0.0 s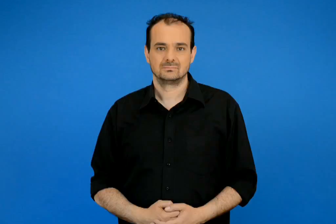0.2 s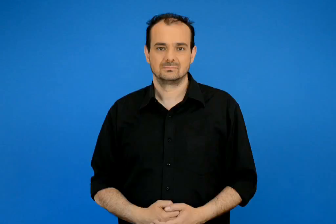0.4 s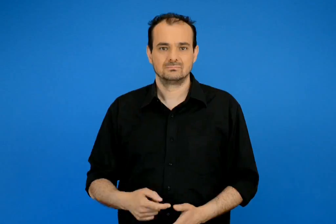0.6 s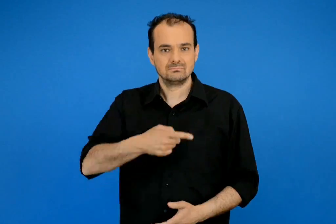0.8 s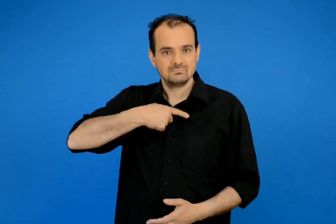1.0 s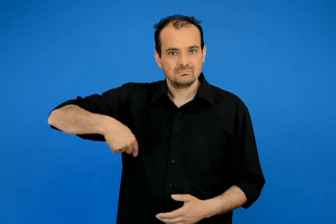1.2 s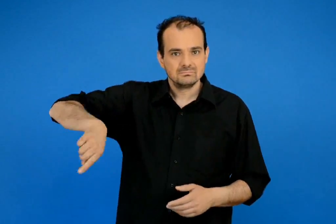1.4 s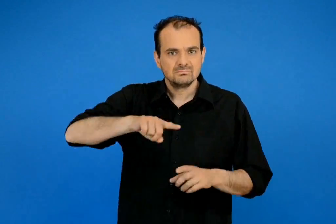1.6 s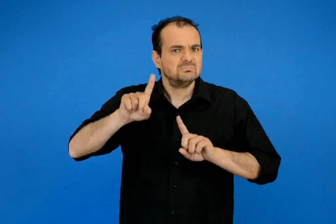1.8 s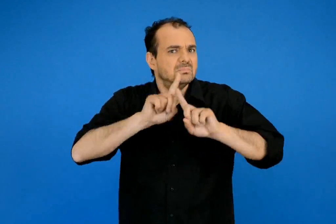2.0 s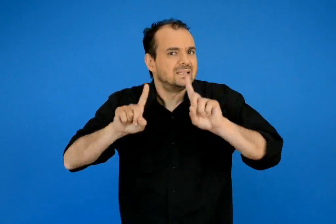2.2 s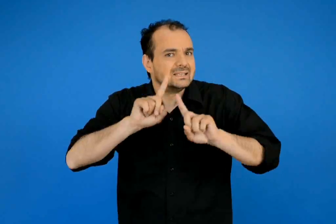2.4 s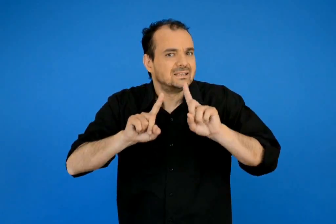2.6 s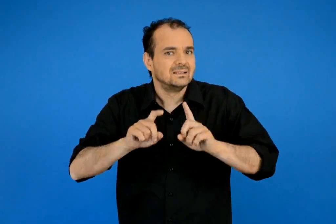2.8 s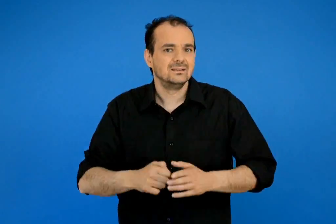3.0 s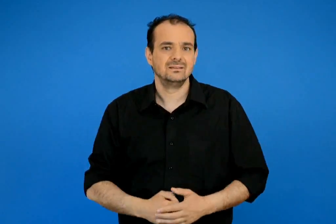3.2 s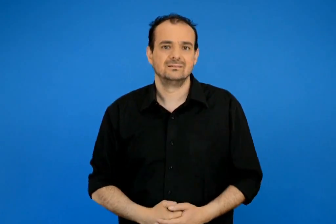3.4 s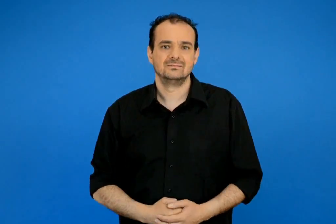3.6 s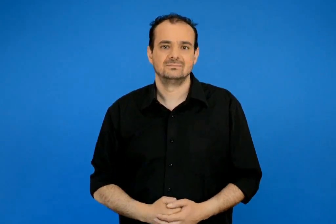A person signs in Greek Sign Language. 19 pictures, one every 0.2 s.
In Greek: ποιοι είμαστε ;
